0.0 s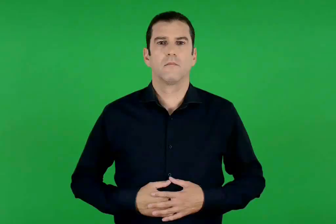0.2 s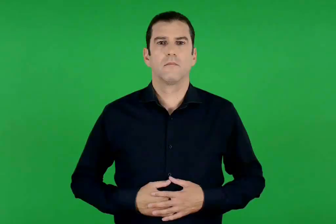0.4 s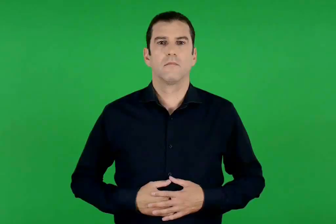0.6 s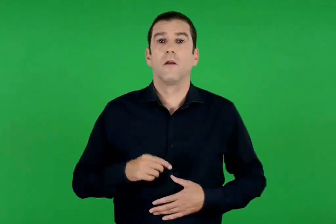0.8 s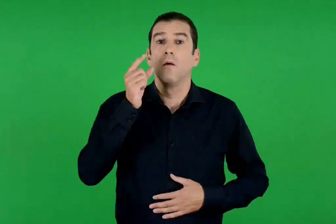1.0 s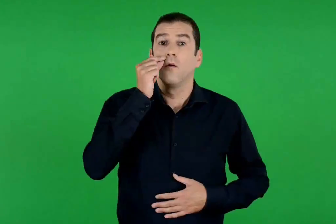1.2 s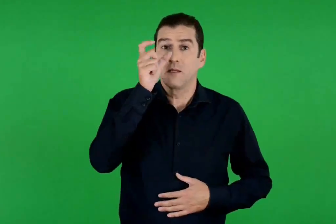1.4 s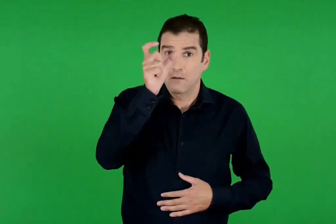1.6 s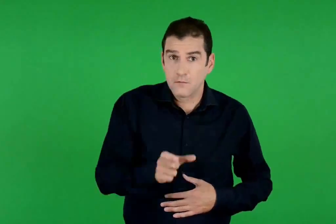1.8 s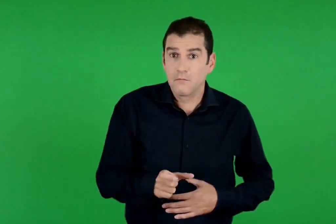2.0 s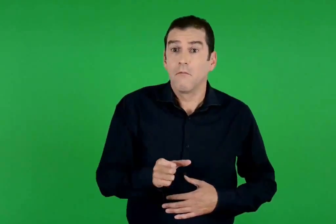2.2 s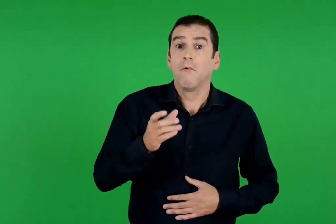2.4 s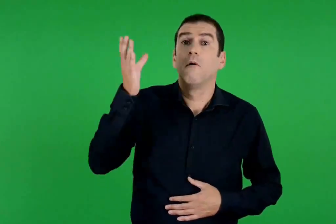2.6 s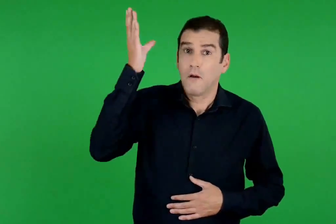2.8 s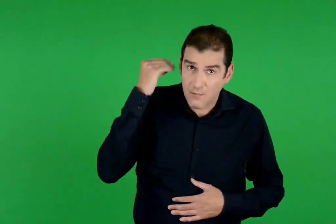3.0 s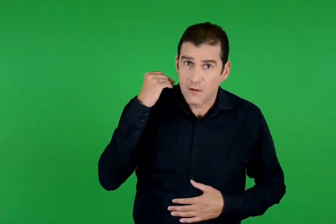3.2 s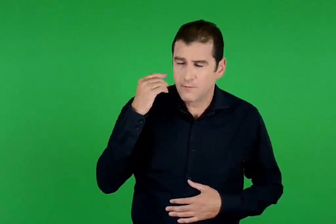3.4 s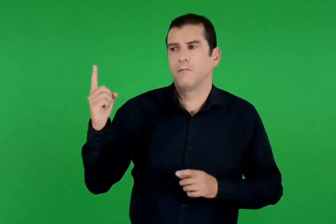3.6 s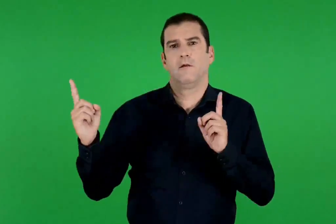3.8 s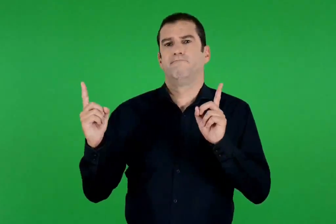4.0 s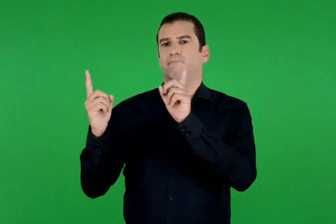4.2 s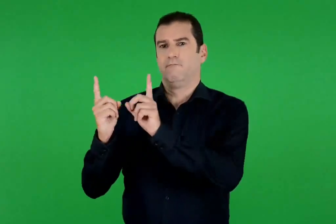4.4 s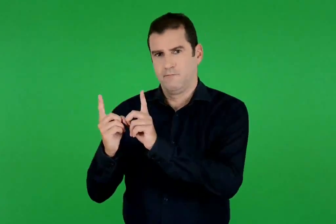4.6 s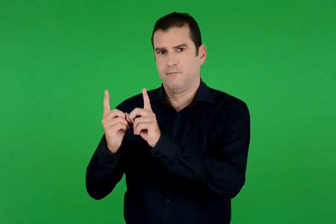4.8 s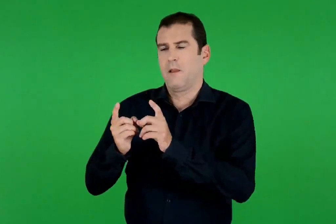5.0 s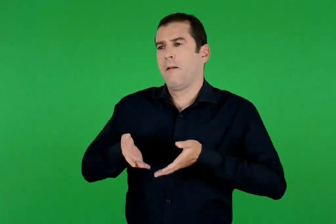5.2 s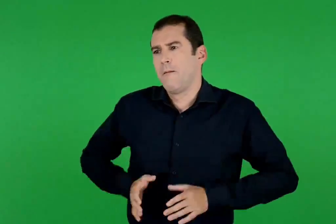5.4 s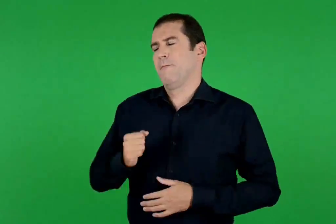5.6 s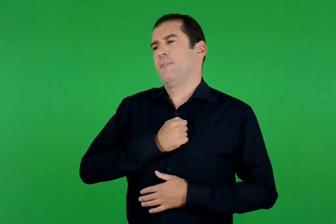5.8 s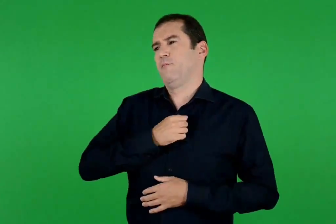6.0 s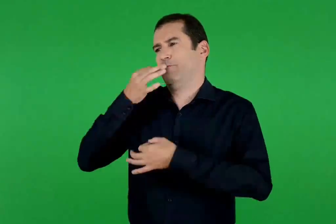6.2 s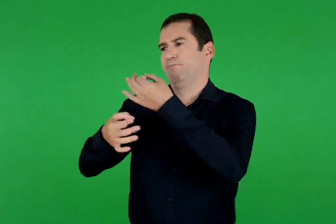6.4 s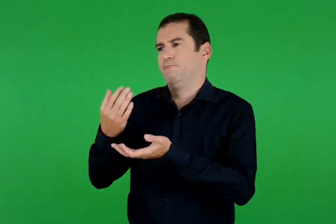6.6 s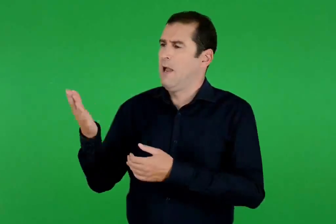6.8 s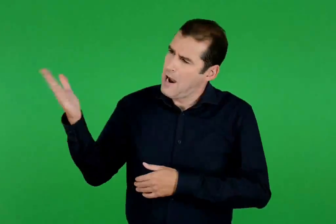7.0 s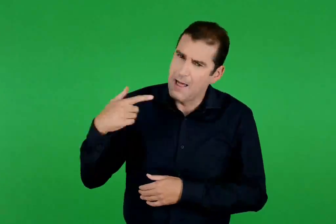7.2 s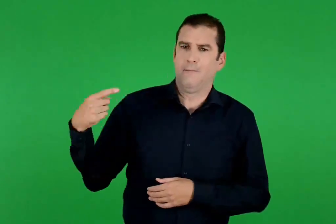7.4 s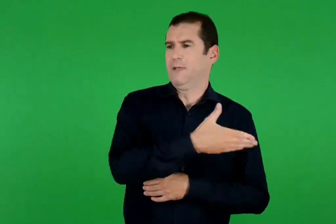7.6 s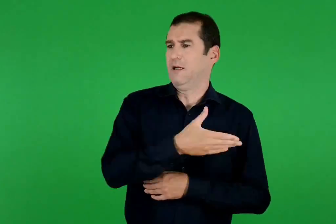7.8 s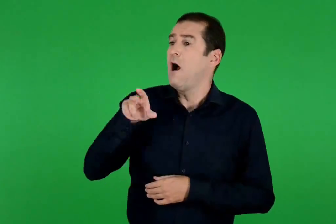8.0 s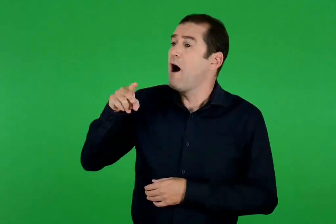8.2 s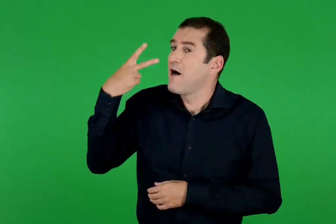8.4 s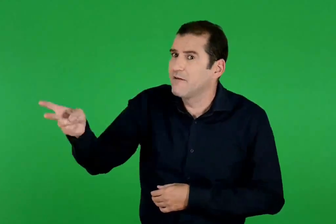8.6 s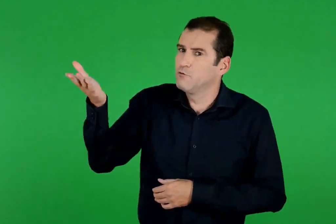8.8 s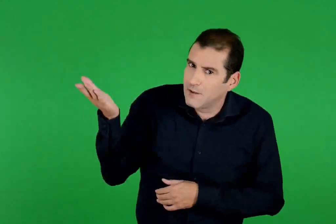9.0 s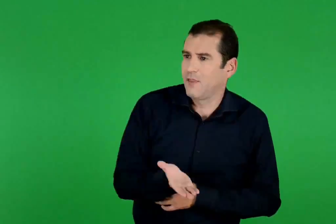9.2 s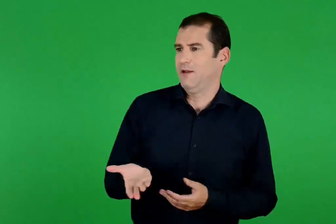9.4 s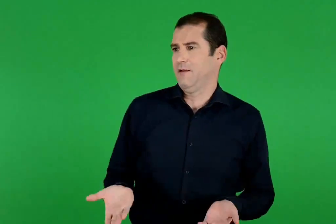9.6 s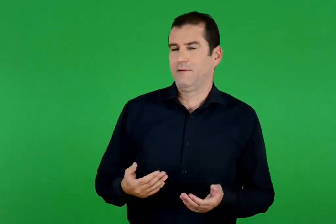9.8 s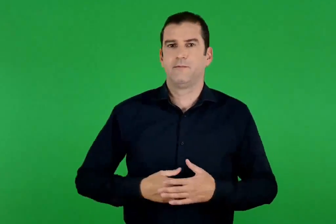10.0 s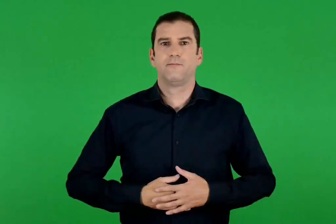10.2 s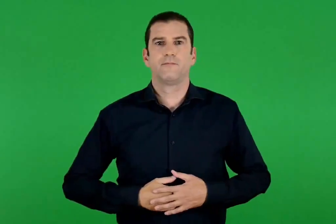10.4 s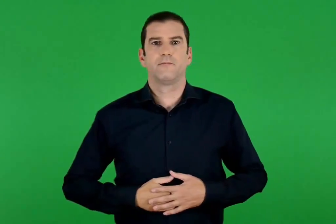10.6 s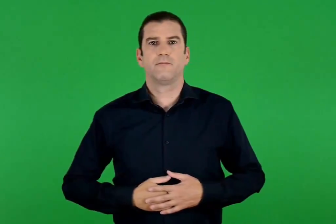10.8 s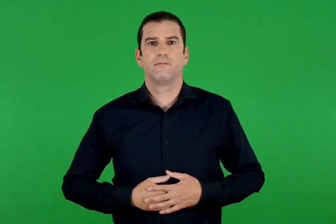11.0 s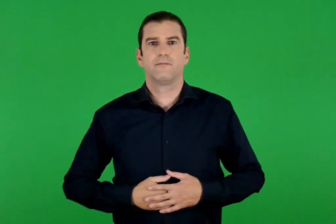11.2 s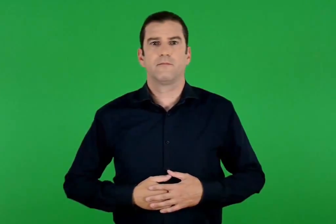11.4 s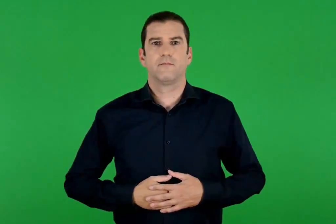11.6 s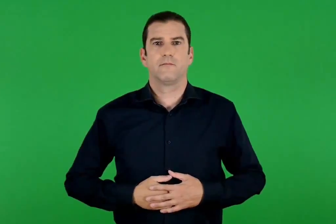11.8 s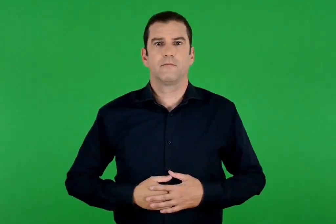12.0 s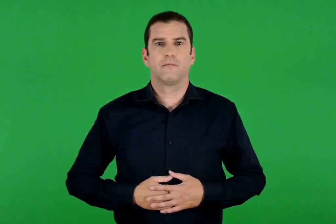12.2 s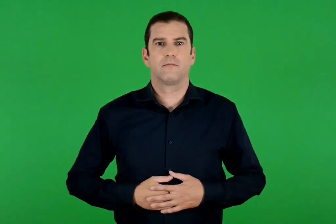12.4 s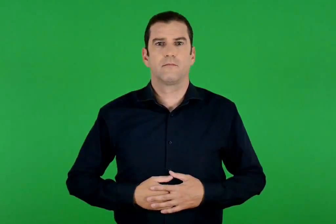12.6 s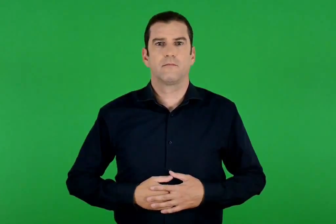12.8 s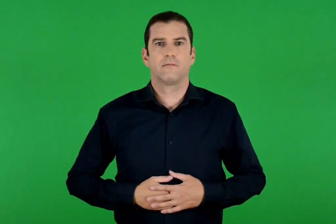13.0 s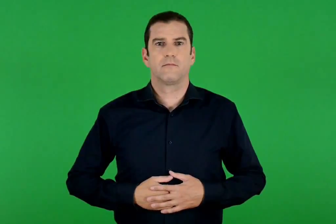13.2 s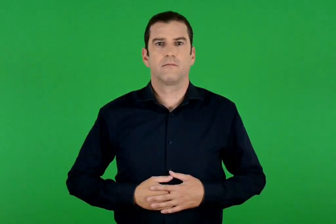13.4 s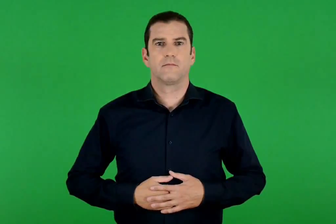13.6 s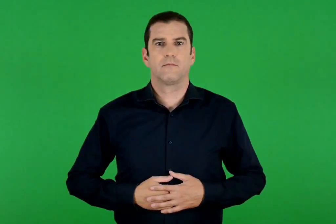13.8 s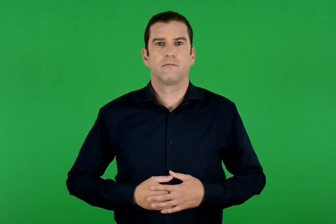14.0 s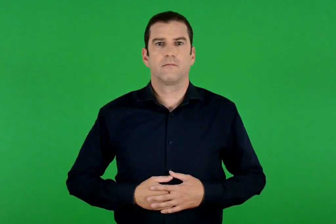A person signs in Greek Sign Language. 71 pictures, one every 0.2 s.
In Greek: ο πατέρας μόλις το πληροφορήθηκε , πήγε κοντά του. παιδί μου , του λέει , έλα μέσα. ήρθε ο αδελφός σου
